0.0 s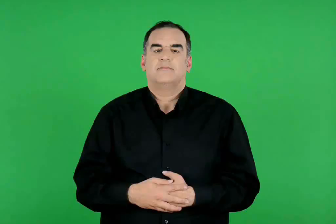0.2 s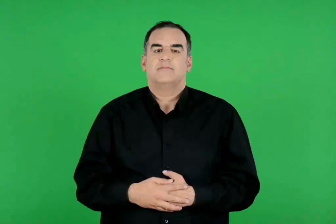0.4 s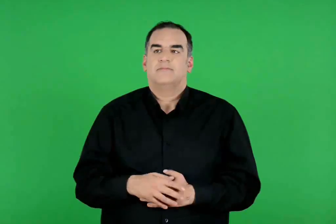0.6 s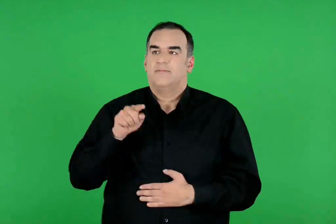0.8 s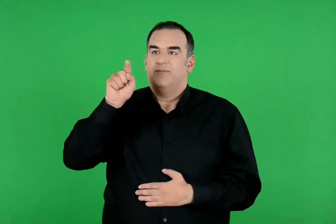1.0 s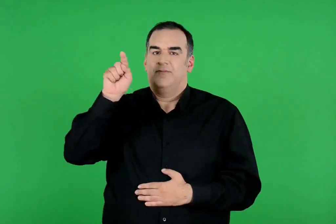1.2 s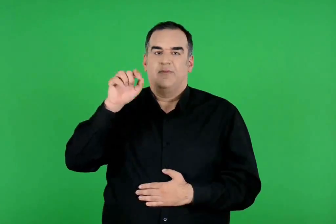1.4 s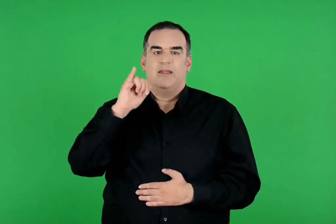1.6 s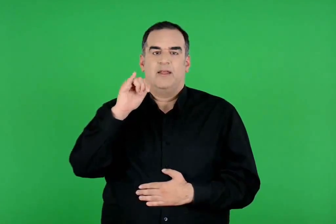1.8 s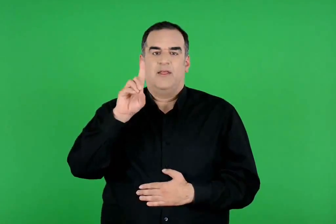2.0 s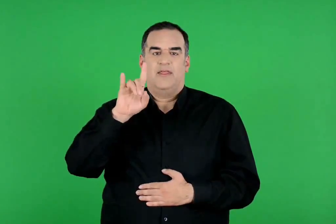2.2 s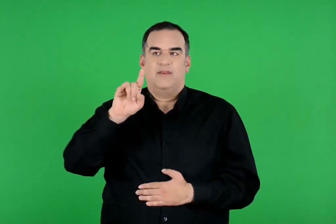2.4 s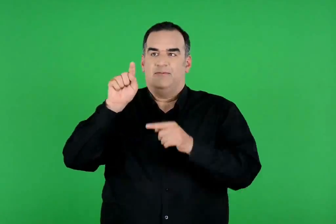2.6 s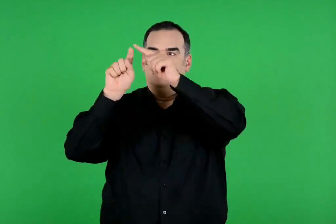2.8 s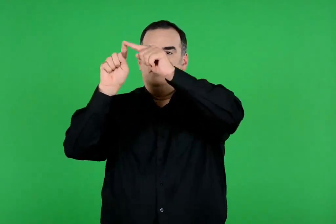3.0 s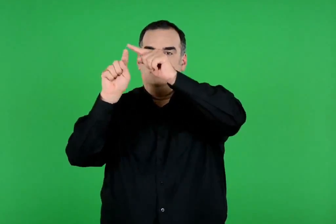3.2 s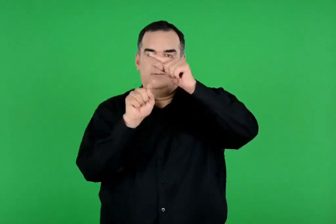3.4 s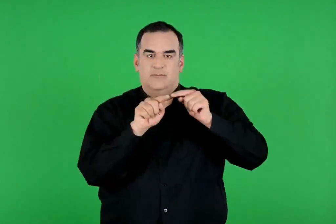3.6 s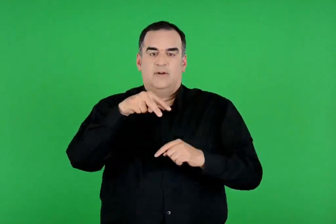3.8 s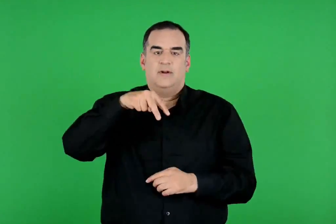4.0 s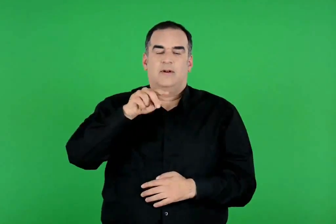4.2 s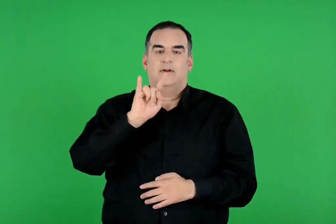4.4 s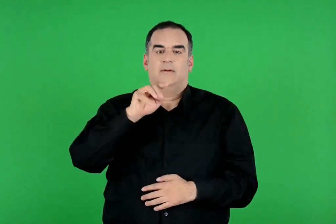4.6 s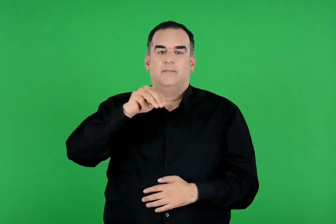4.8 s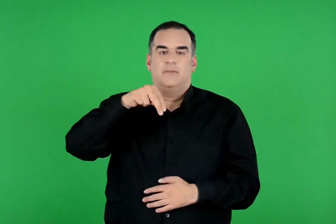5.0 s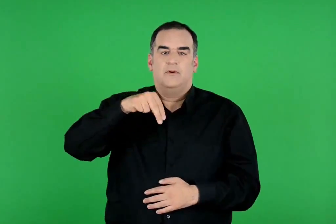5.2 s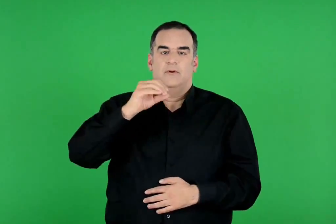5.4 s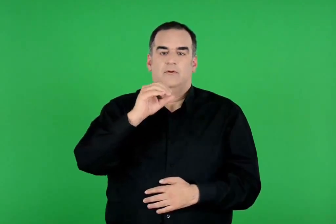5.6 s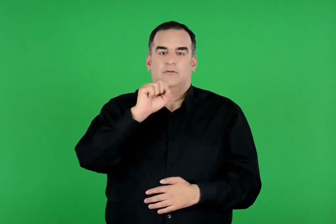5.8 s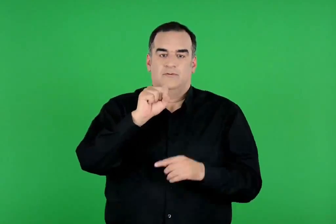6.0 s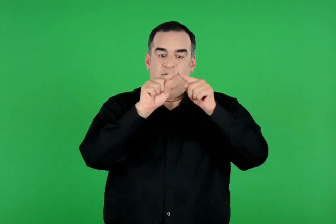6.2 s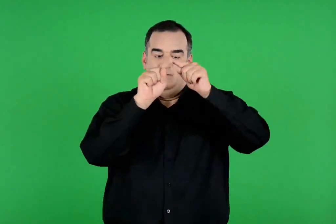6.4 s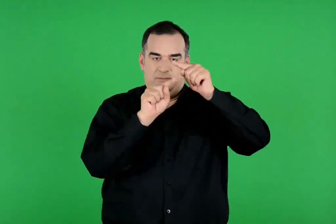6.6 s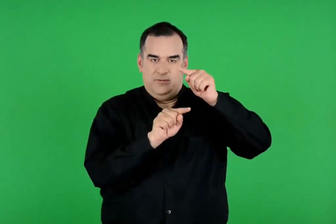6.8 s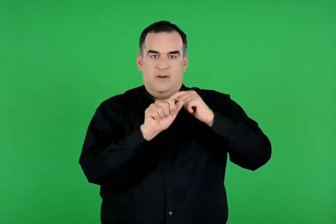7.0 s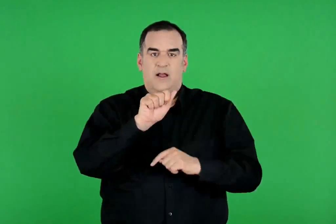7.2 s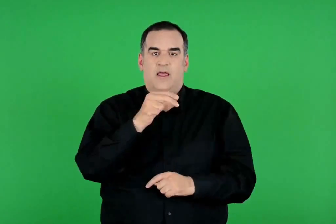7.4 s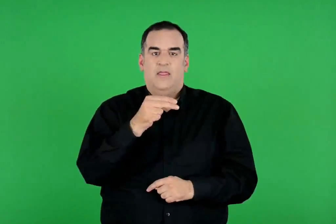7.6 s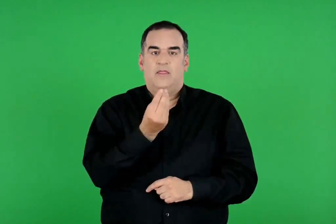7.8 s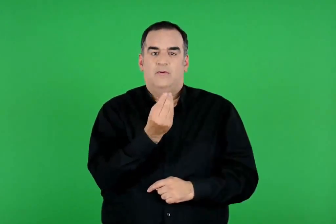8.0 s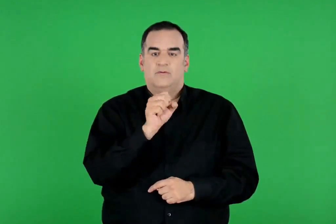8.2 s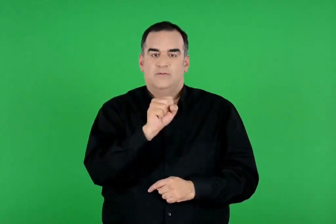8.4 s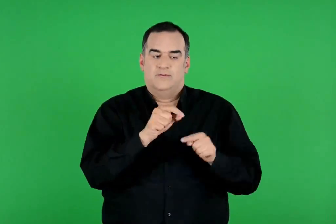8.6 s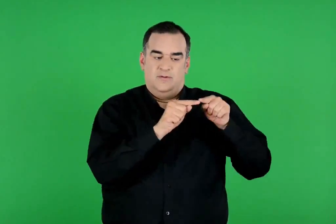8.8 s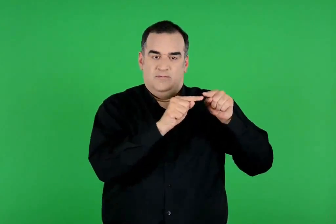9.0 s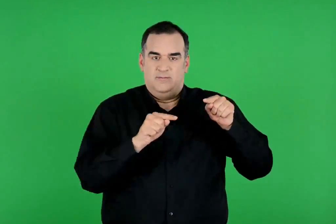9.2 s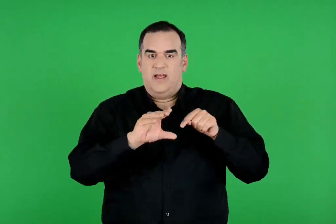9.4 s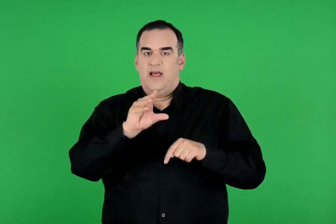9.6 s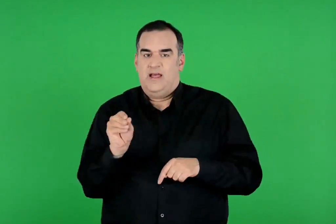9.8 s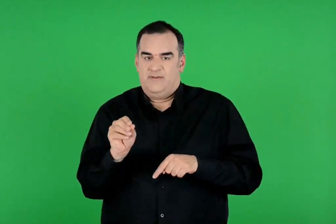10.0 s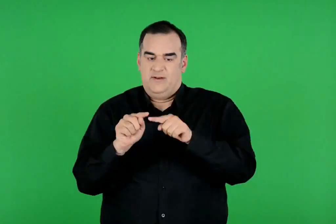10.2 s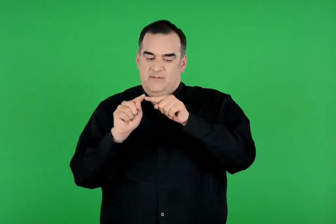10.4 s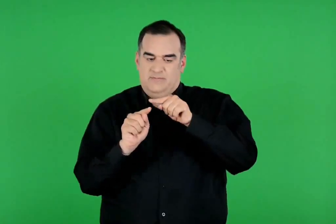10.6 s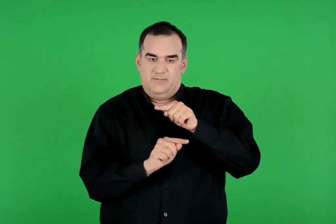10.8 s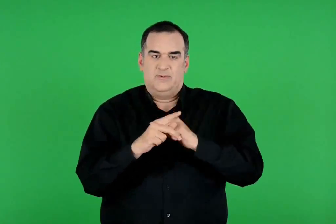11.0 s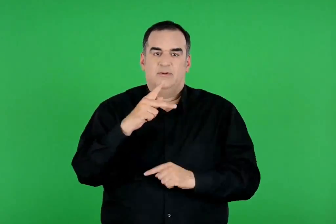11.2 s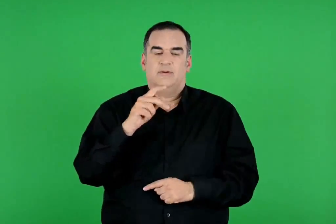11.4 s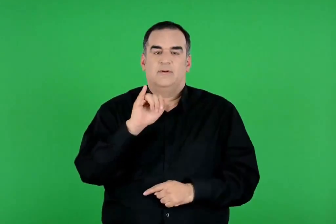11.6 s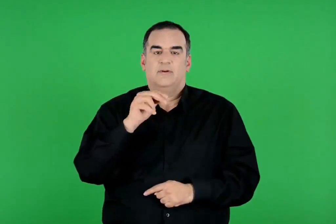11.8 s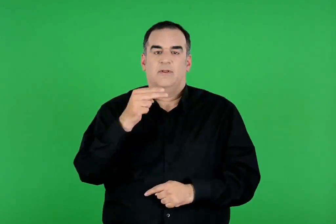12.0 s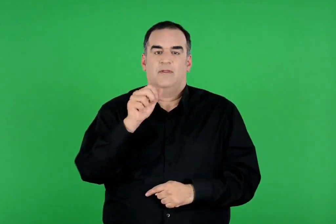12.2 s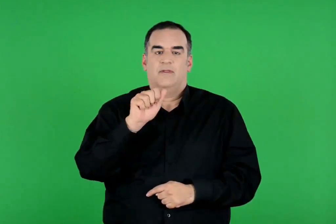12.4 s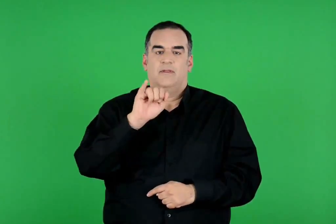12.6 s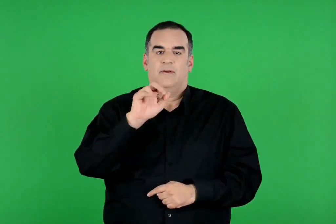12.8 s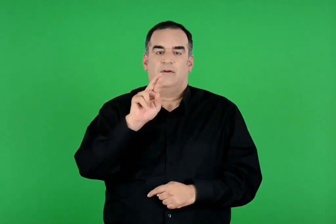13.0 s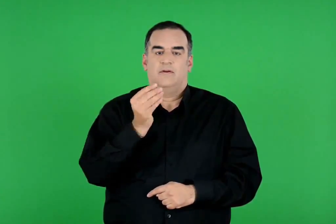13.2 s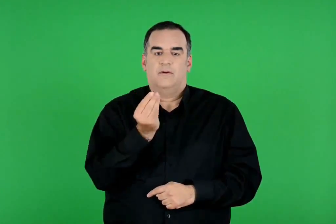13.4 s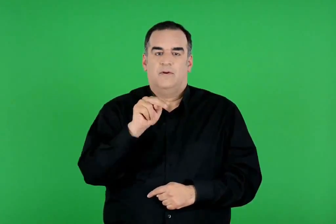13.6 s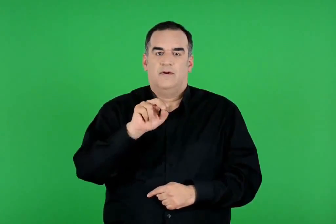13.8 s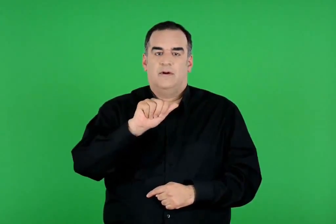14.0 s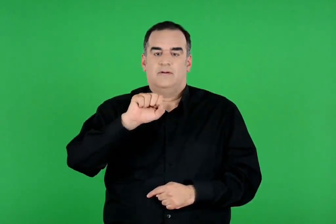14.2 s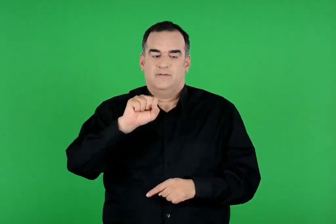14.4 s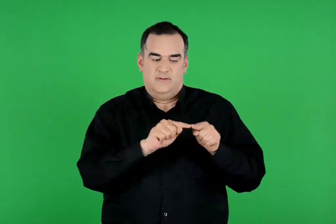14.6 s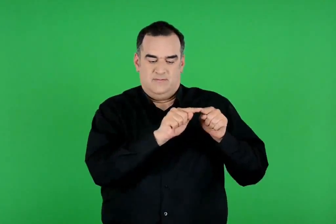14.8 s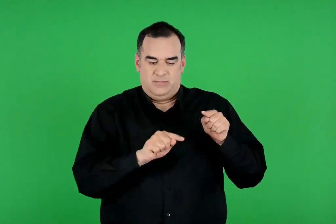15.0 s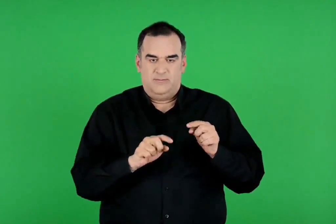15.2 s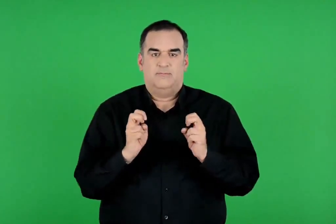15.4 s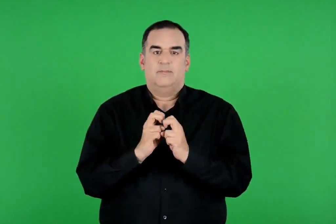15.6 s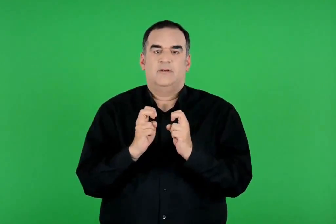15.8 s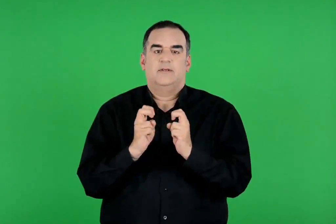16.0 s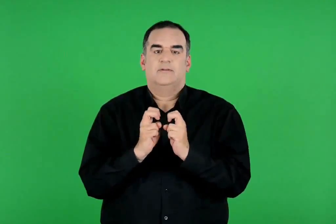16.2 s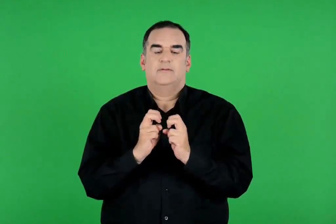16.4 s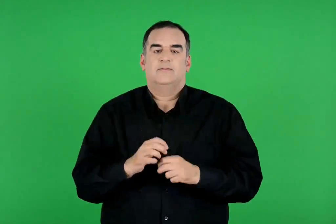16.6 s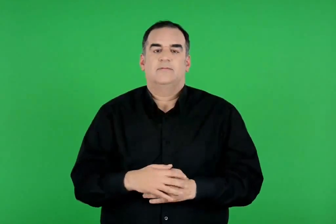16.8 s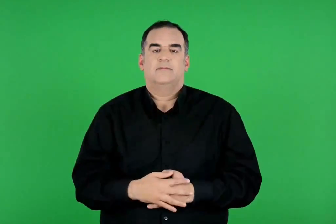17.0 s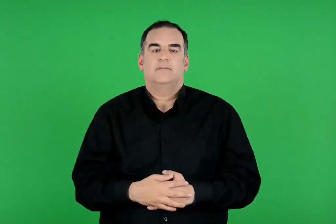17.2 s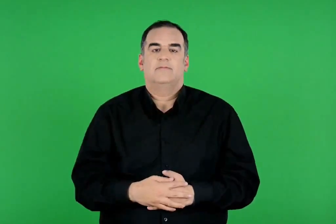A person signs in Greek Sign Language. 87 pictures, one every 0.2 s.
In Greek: ίδη λήμνος άθως εύβοια κιθαιρώνας μυκήνες
